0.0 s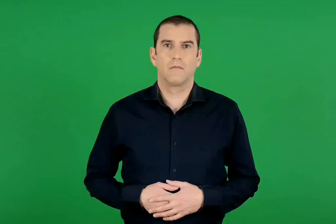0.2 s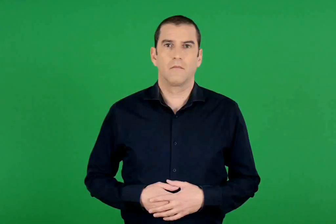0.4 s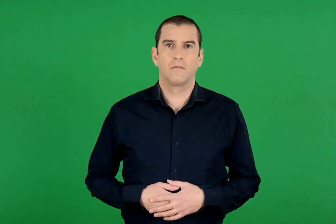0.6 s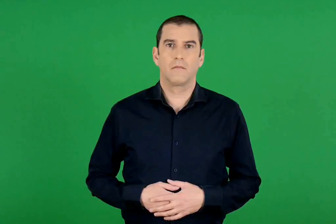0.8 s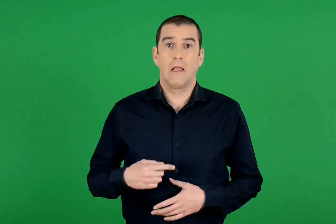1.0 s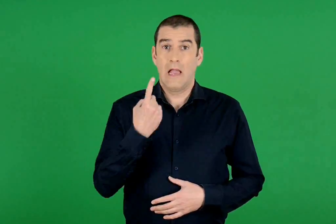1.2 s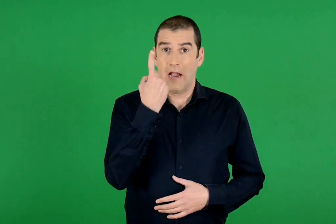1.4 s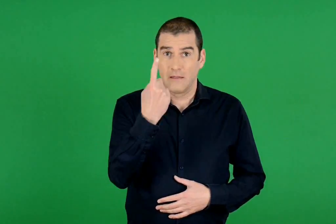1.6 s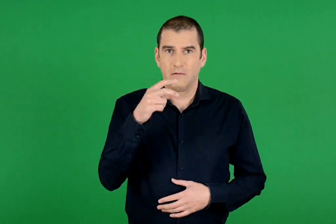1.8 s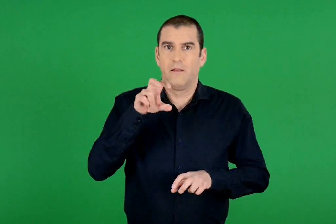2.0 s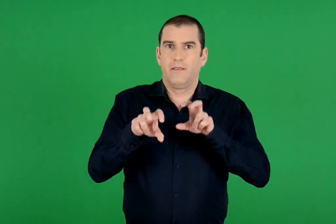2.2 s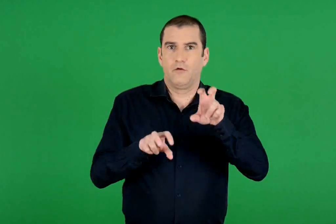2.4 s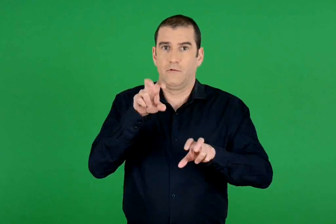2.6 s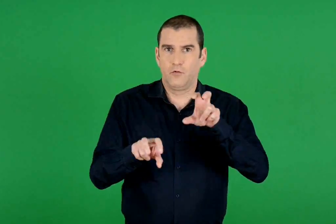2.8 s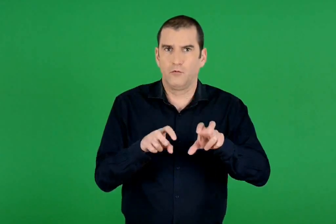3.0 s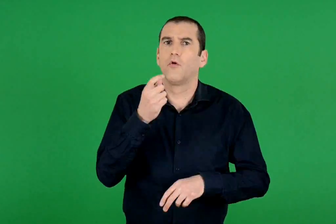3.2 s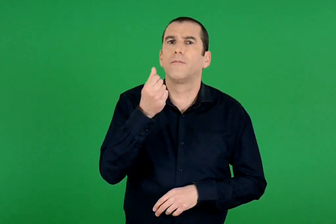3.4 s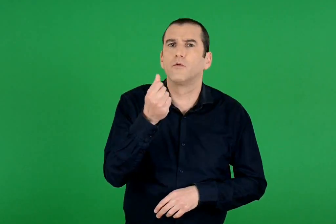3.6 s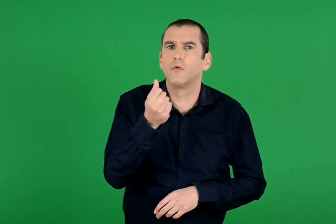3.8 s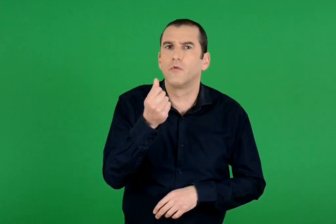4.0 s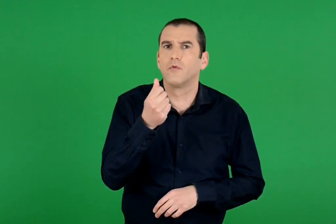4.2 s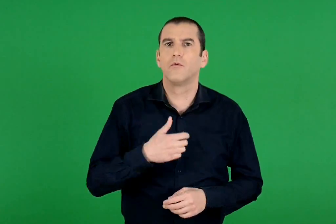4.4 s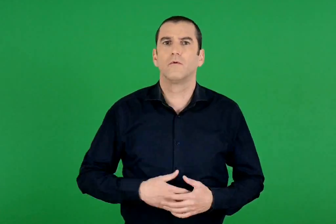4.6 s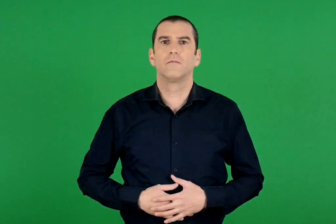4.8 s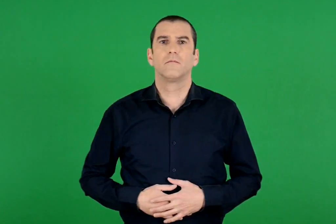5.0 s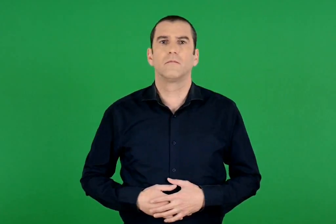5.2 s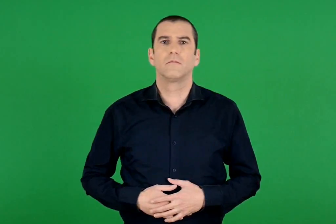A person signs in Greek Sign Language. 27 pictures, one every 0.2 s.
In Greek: πόσο κάνει ο ένας δεινόσαυρος ;
